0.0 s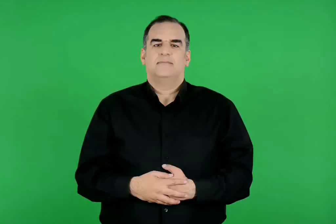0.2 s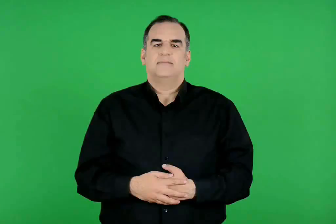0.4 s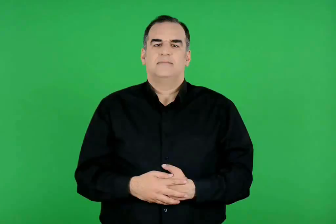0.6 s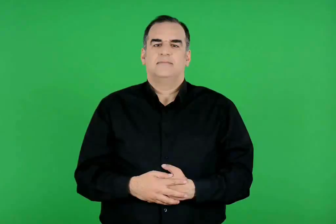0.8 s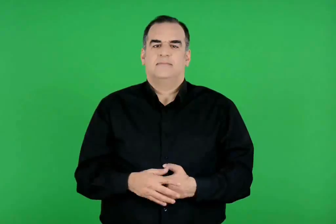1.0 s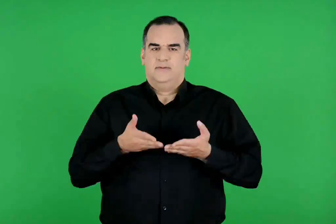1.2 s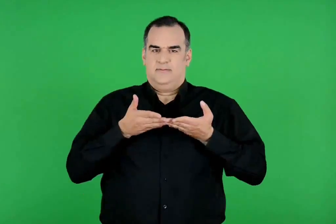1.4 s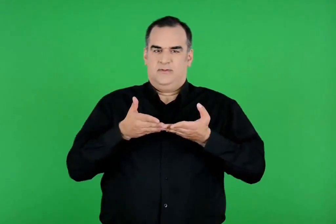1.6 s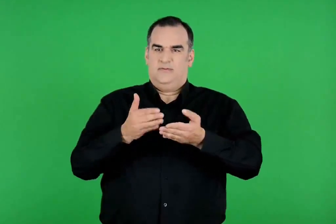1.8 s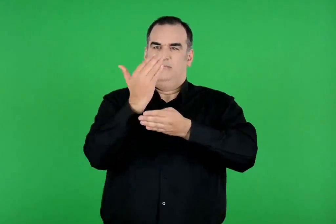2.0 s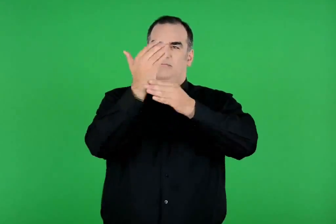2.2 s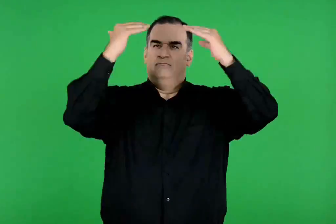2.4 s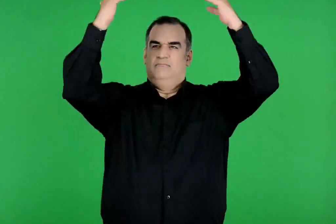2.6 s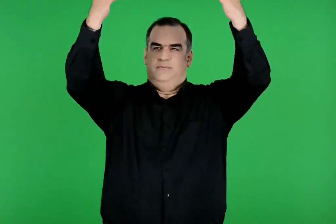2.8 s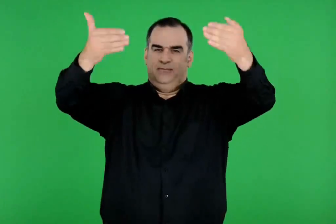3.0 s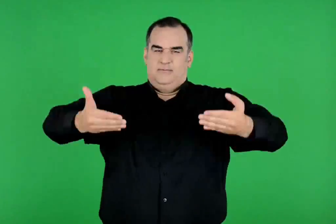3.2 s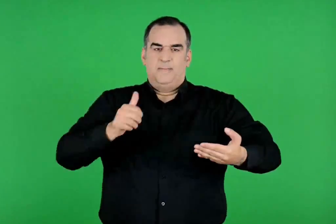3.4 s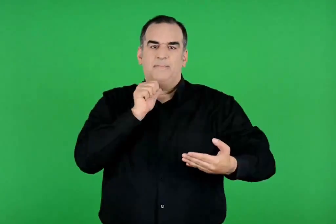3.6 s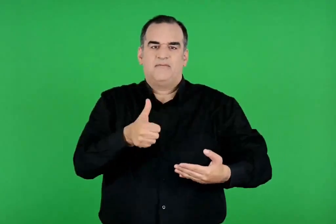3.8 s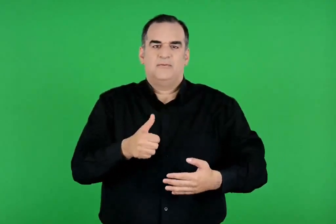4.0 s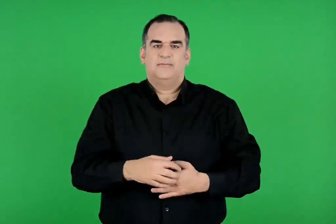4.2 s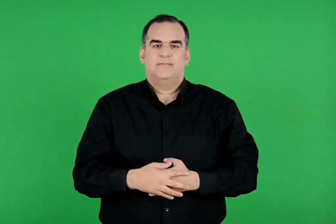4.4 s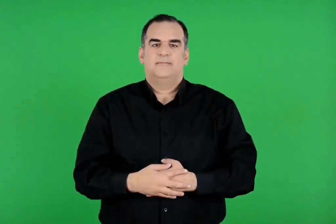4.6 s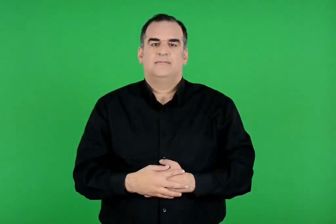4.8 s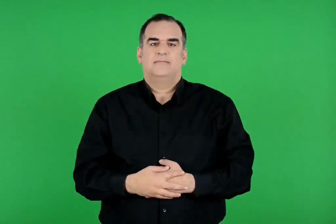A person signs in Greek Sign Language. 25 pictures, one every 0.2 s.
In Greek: το πλοίο με τα μαύρα πανιά
